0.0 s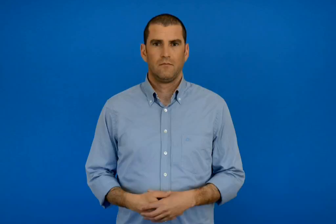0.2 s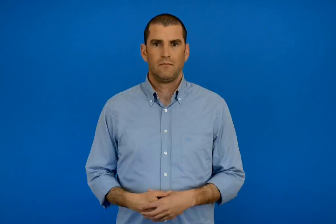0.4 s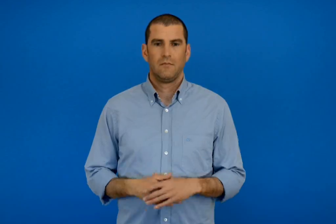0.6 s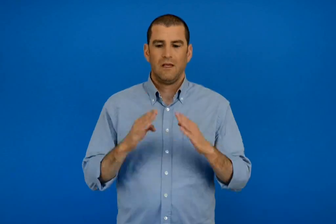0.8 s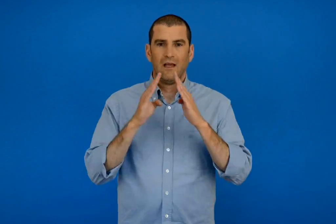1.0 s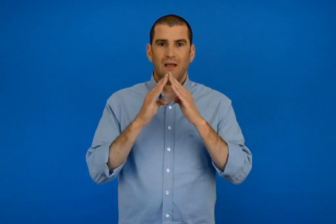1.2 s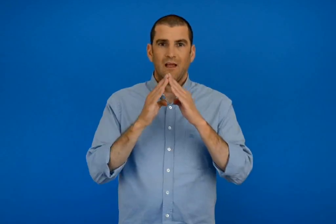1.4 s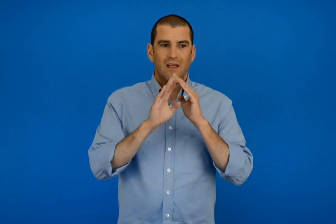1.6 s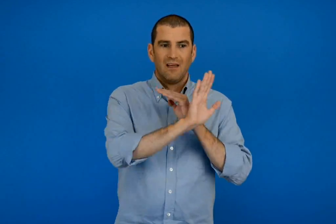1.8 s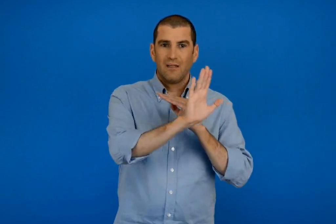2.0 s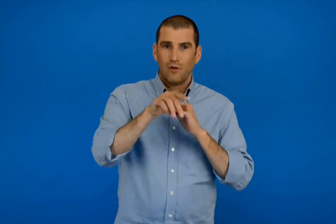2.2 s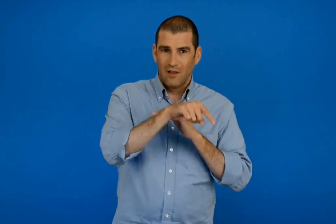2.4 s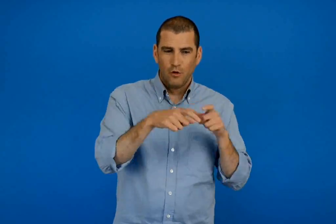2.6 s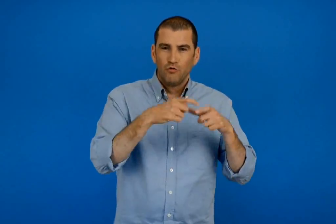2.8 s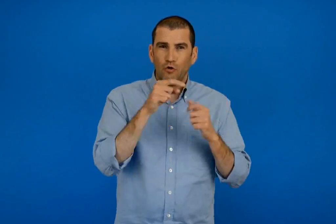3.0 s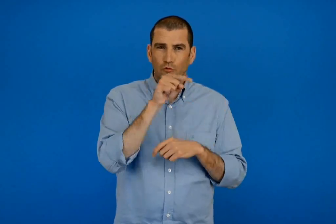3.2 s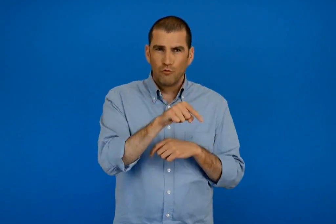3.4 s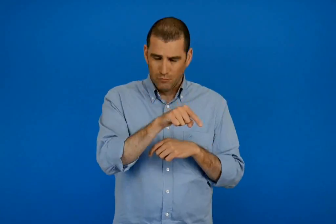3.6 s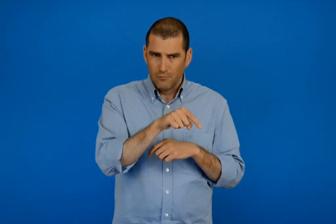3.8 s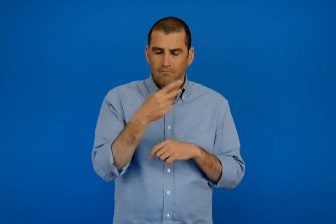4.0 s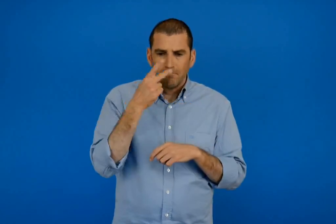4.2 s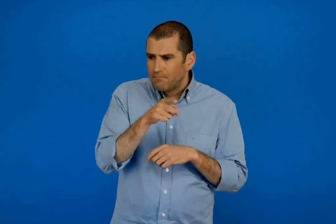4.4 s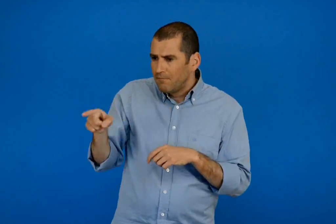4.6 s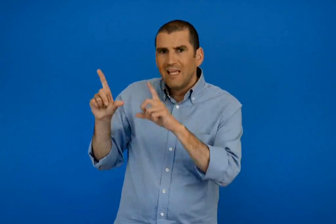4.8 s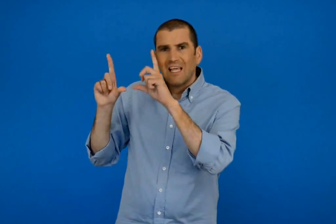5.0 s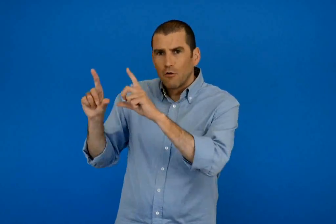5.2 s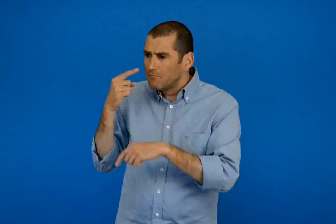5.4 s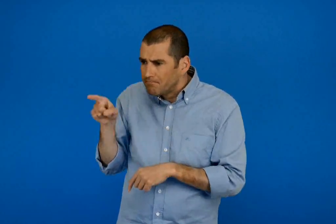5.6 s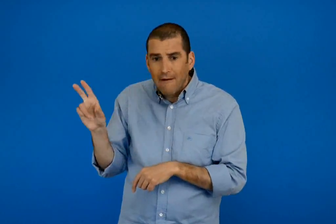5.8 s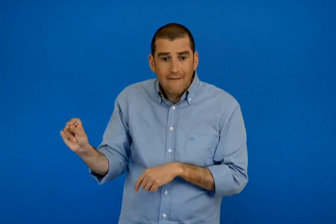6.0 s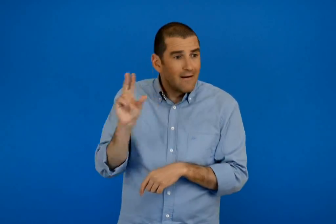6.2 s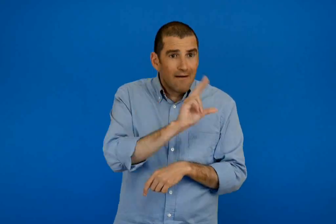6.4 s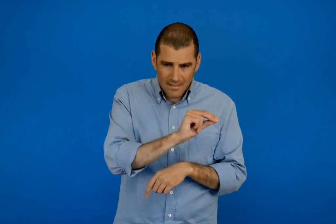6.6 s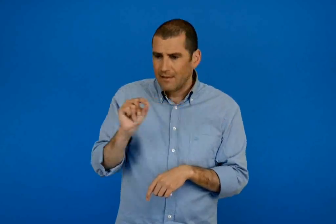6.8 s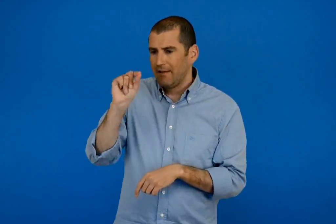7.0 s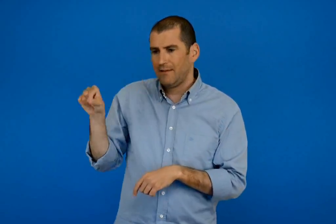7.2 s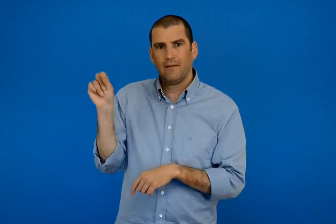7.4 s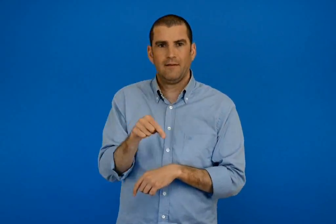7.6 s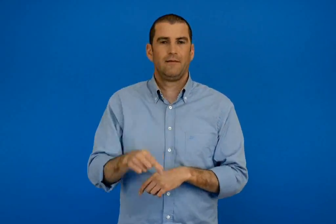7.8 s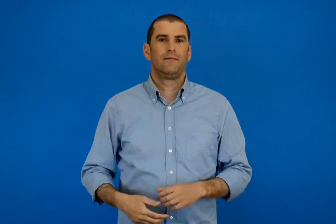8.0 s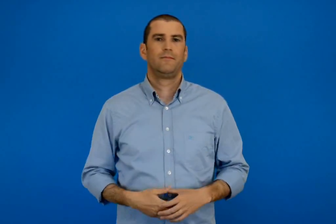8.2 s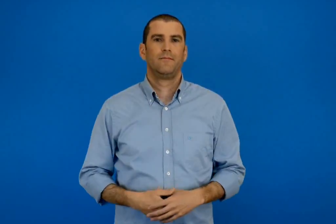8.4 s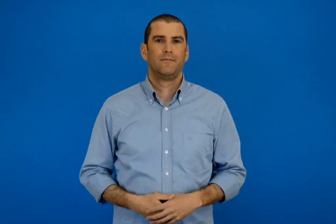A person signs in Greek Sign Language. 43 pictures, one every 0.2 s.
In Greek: βαλέ χ στις εικόνες που μοιάζουν με αυτές που παρατηρείς στη γειτονιά του σχολείου
